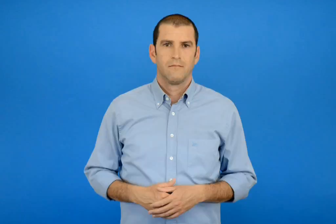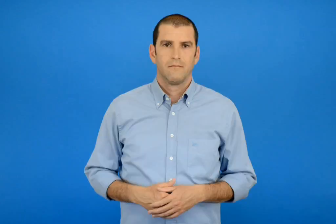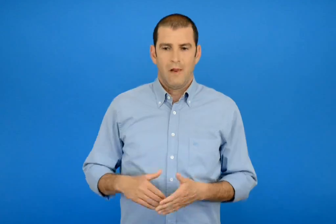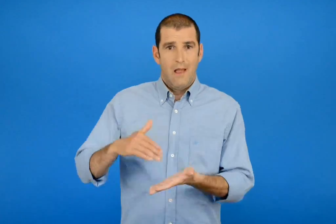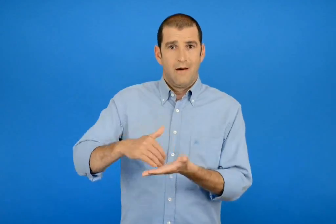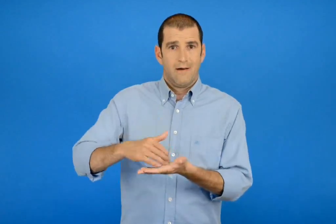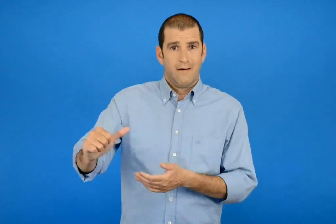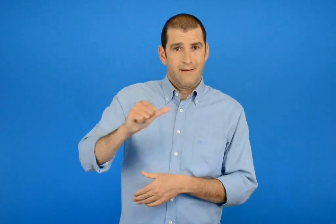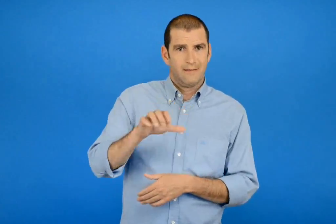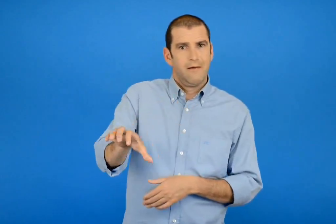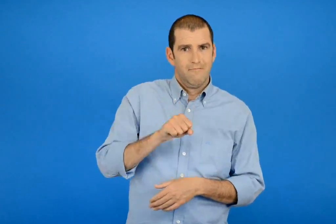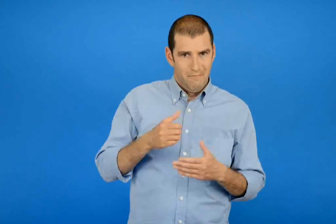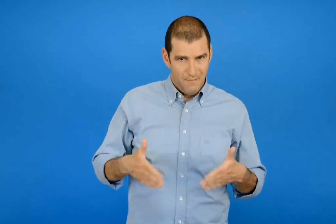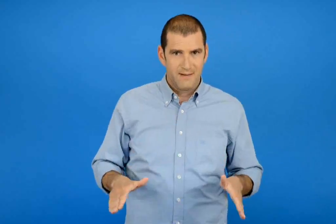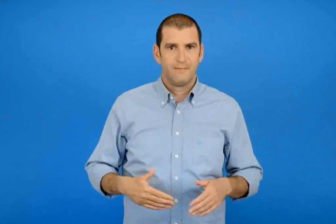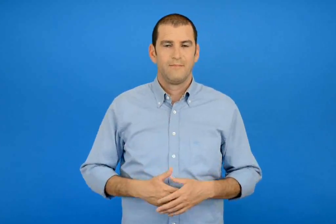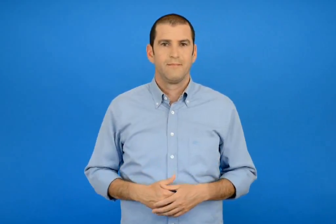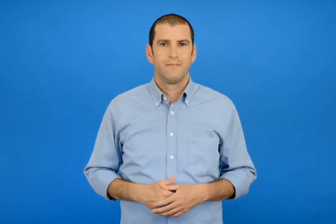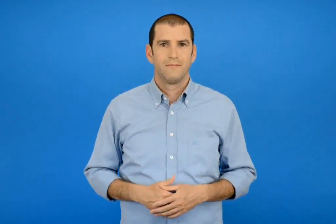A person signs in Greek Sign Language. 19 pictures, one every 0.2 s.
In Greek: πηρέ ρέστα
